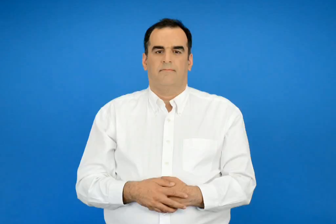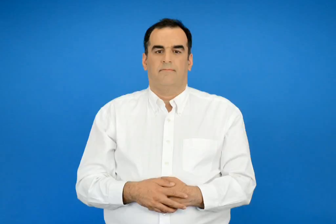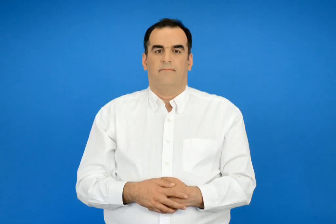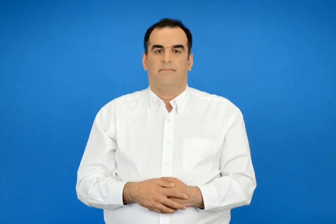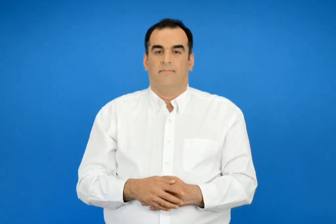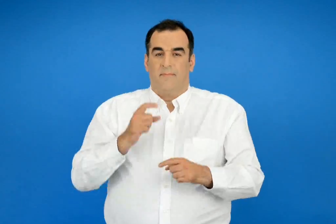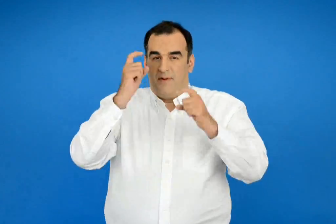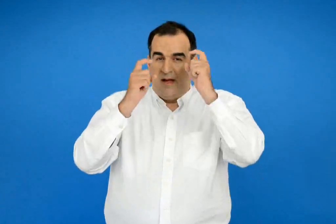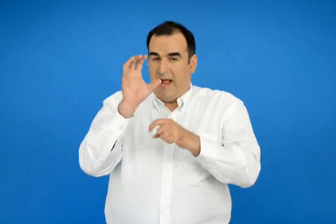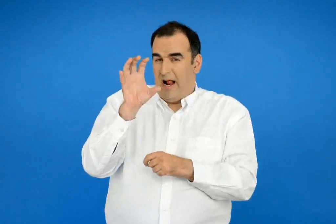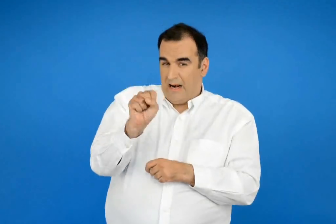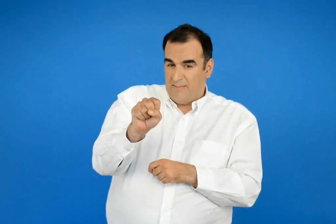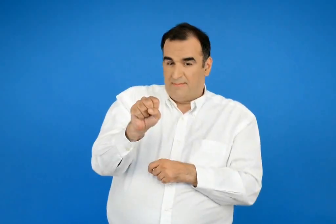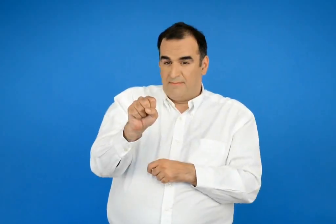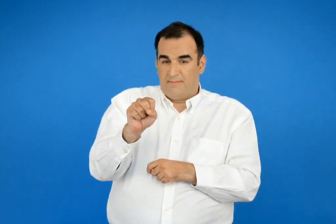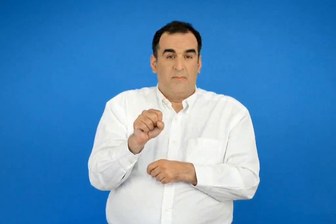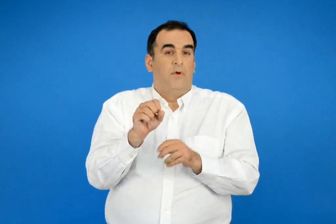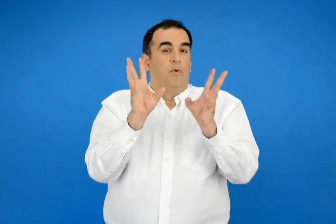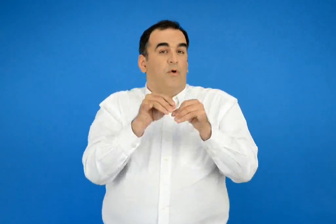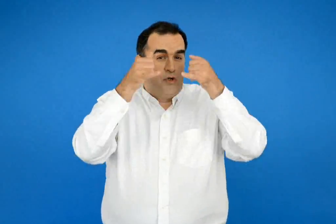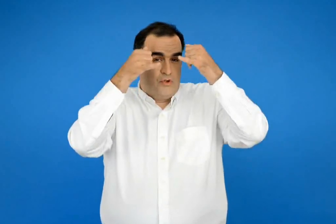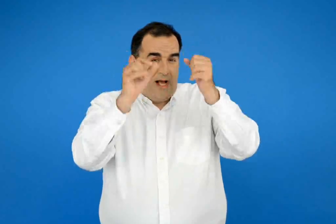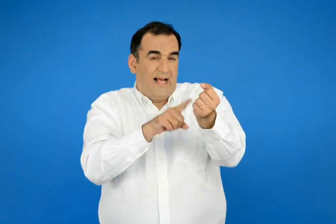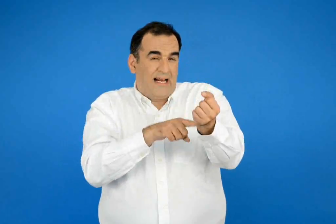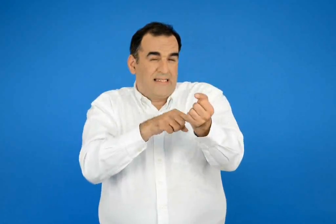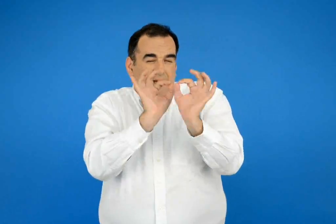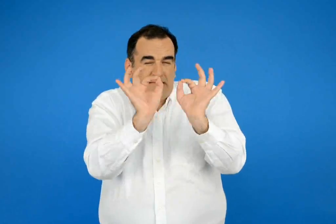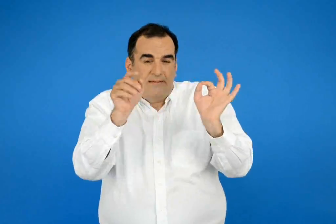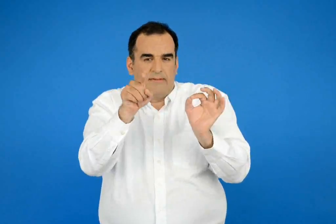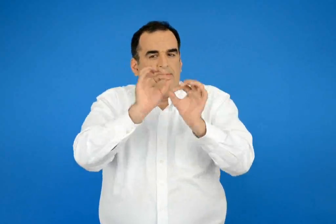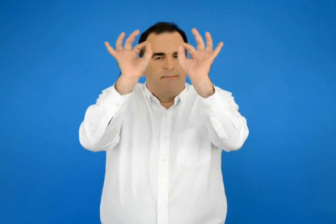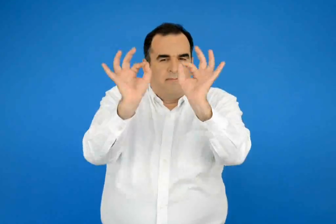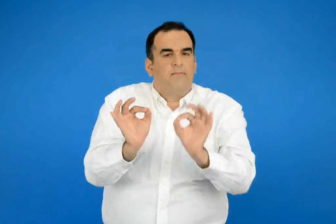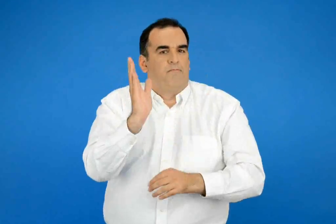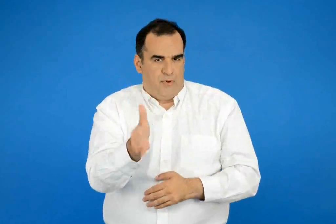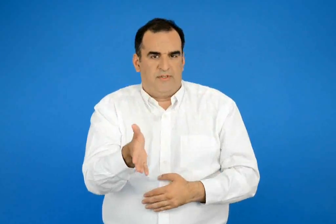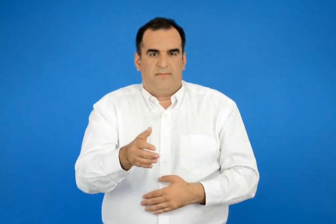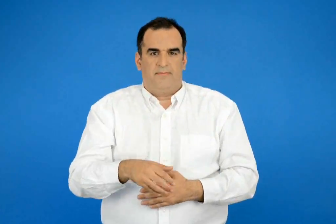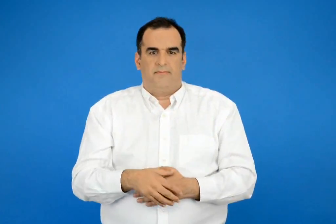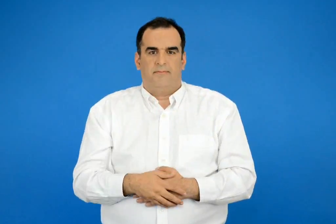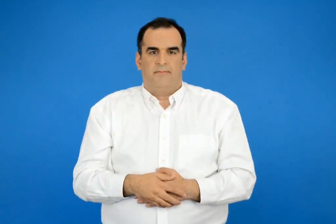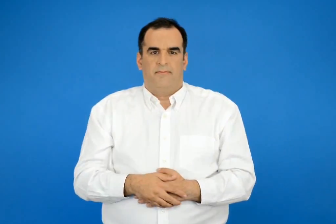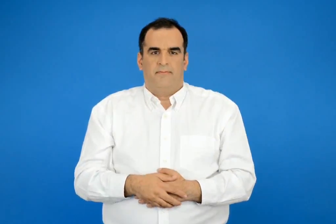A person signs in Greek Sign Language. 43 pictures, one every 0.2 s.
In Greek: στο αίνιγμα μπορείς να περιγράψεις τα χαρακτηριστικά του ζώου
